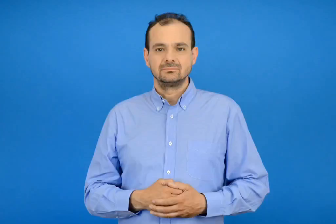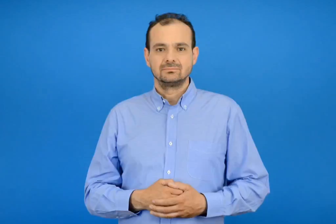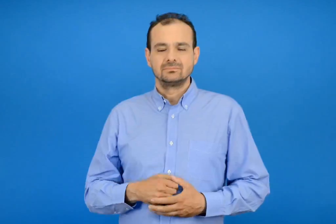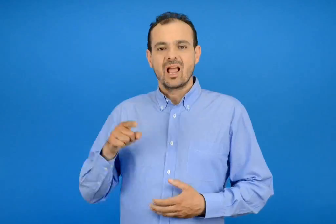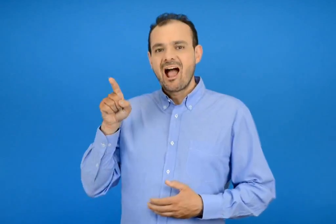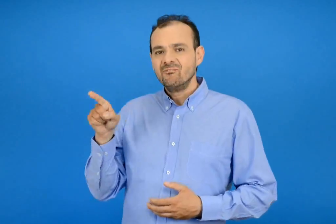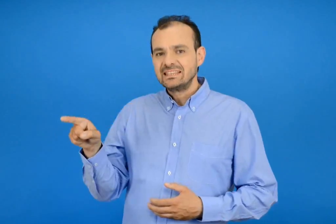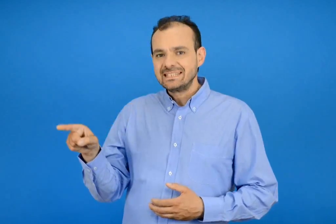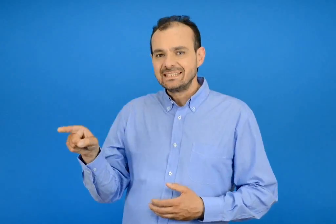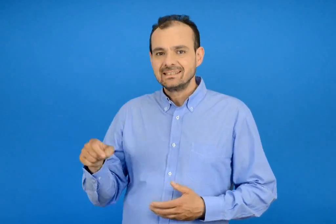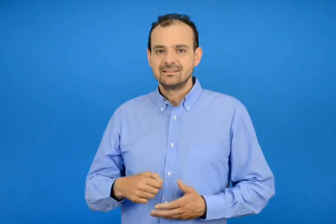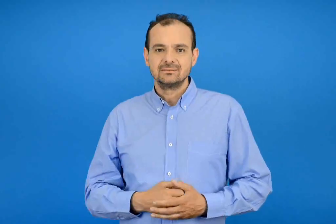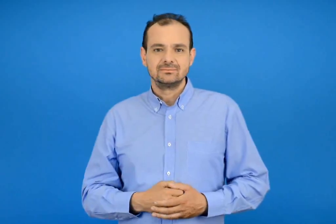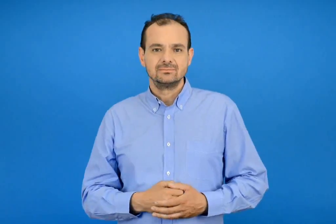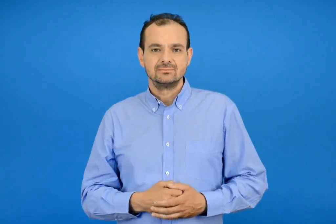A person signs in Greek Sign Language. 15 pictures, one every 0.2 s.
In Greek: αυτή
